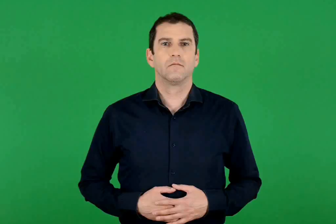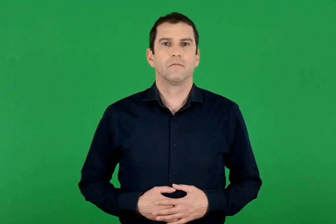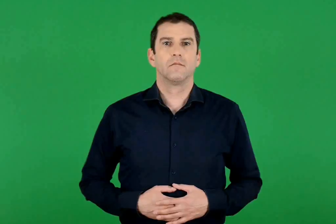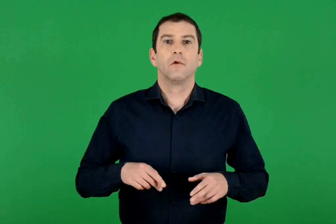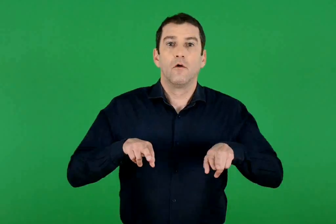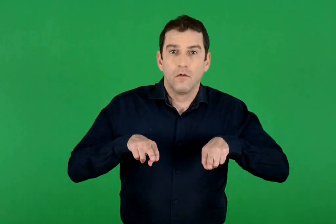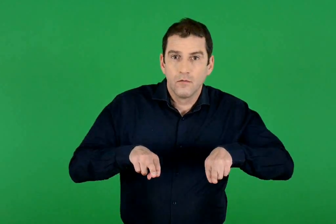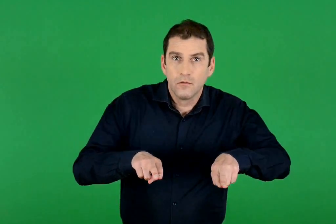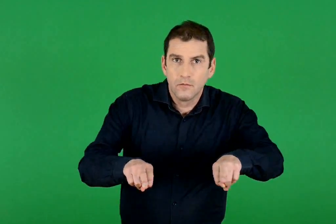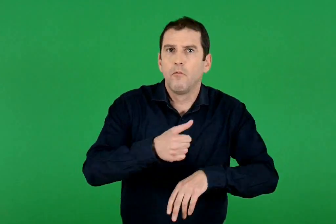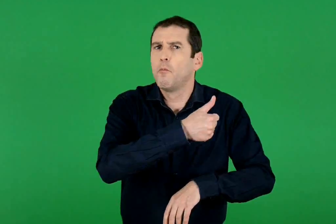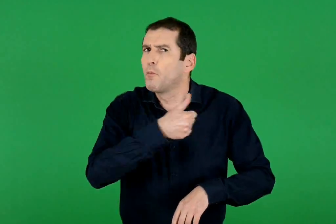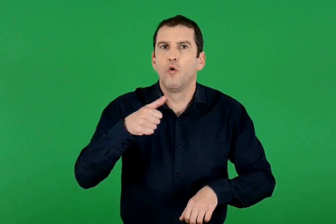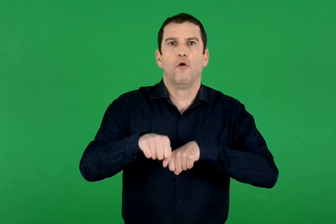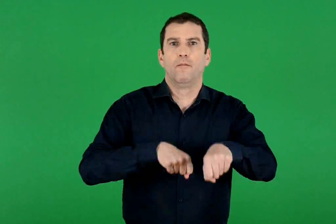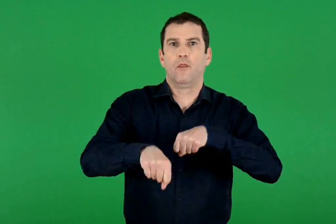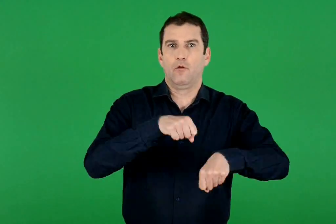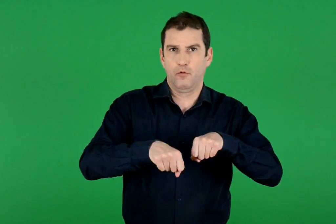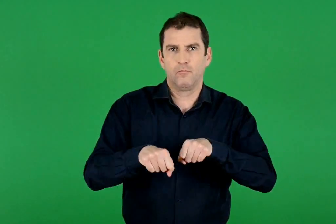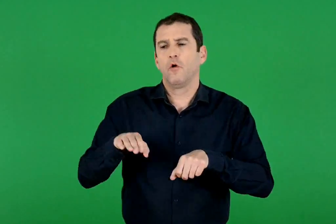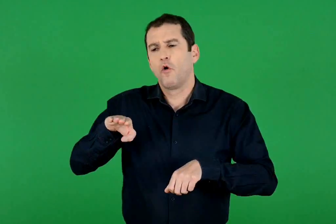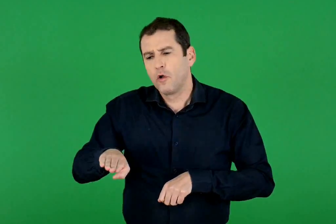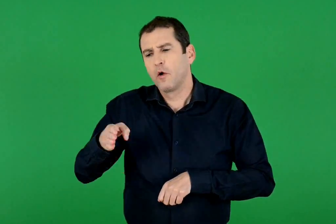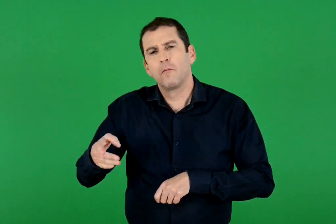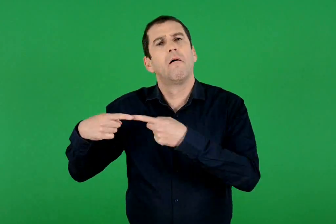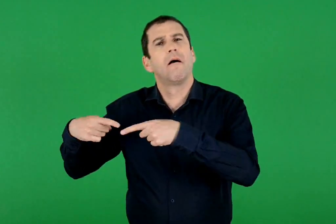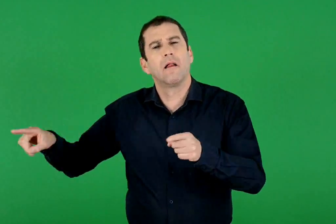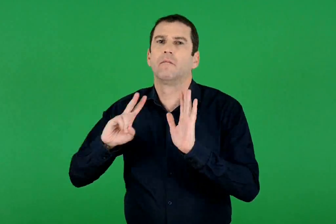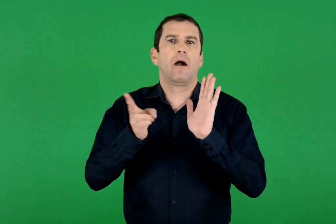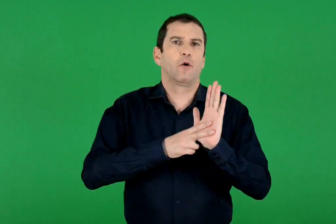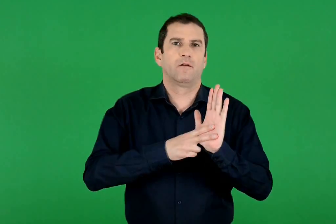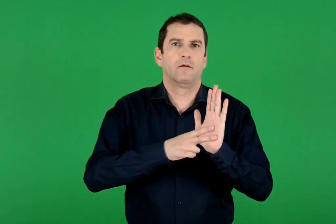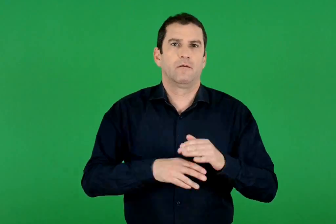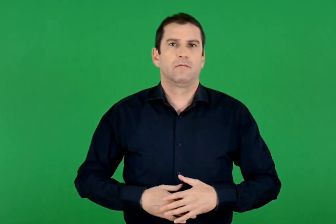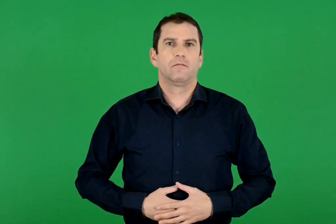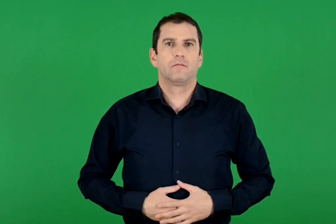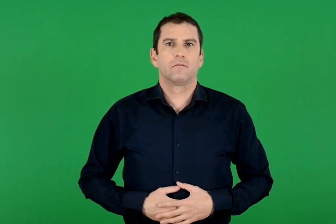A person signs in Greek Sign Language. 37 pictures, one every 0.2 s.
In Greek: οδός αποκλειστικής διέλευσης ποδηλάτων απαγορεύονται άλλα οχήματα
